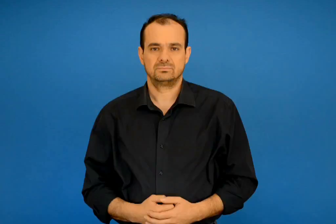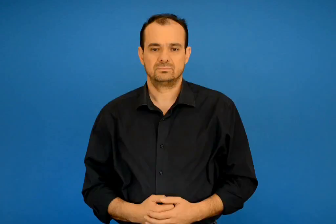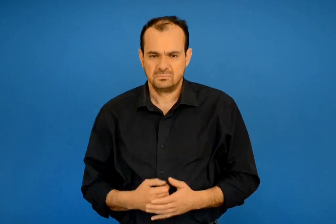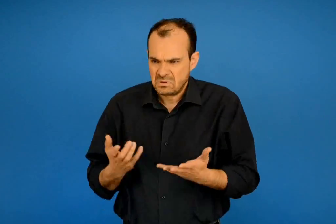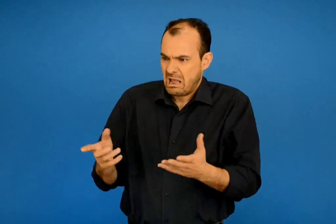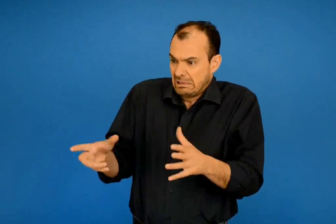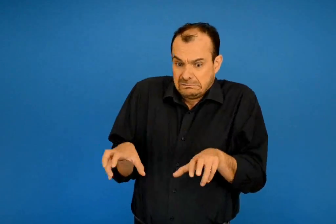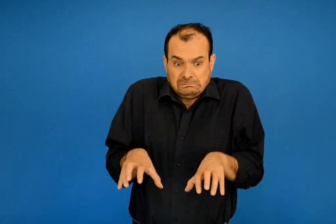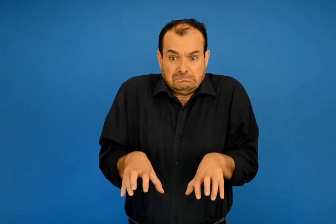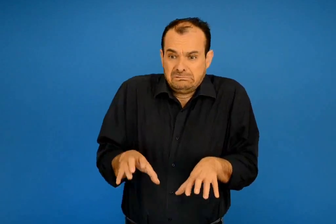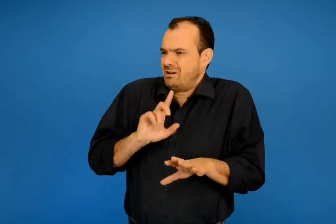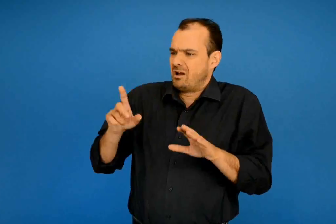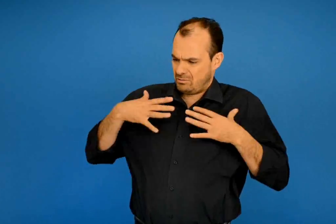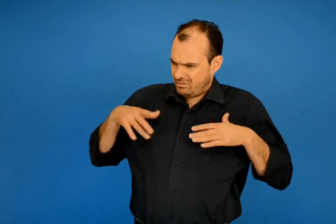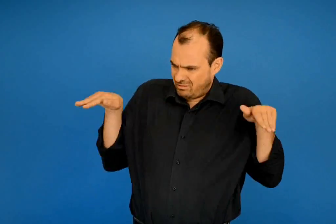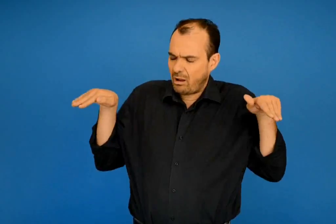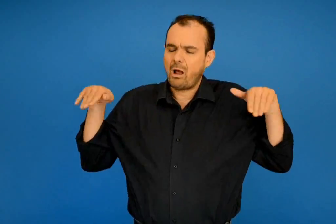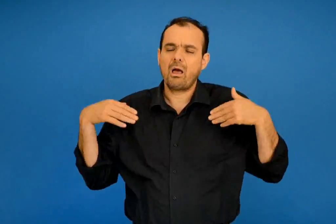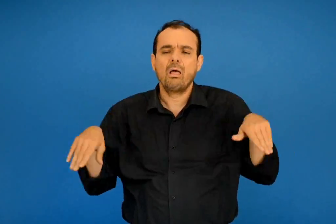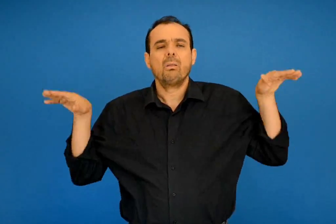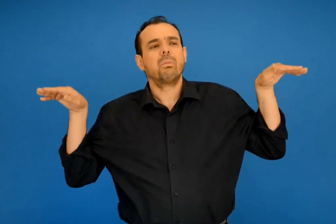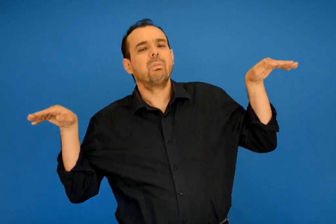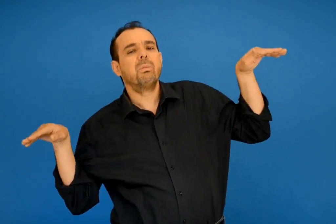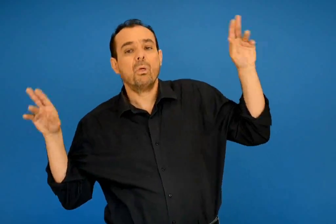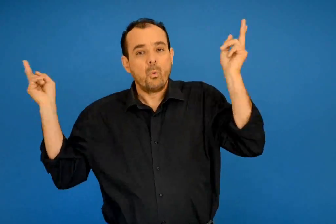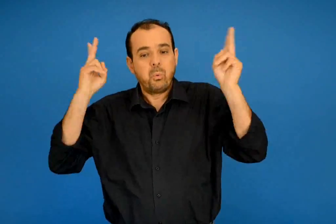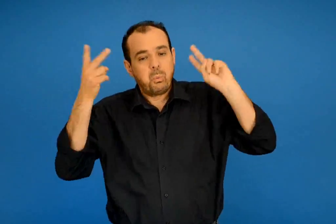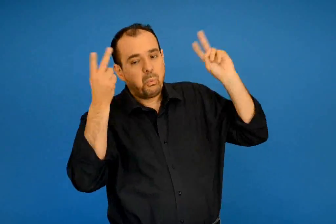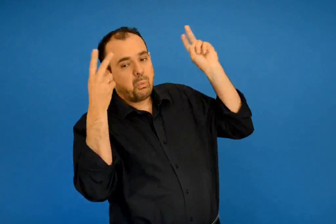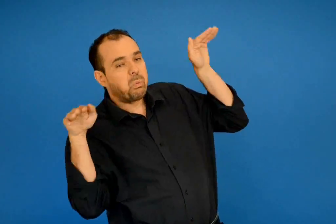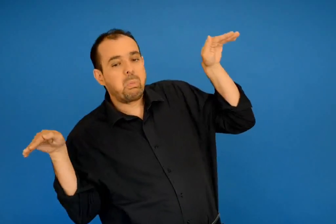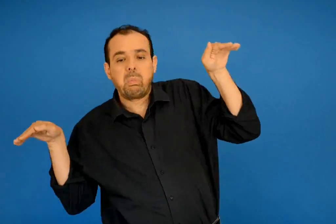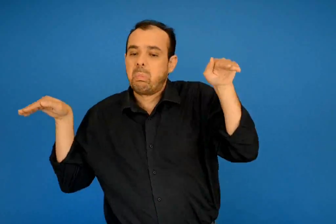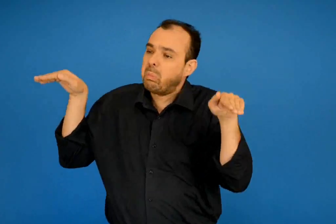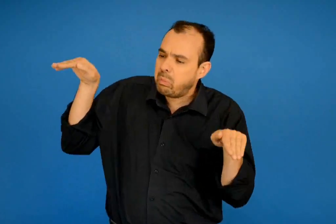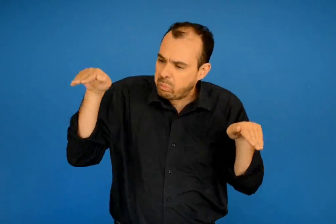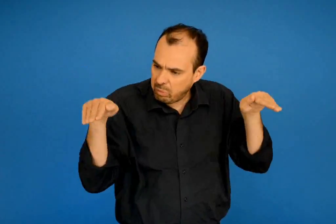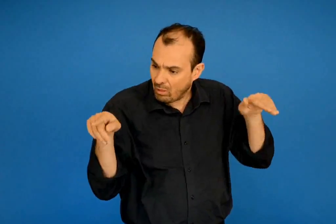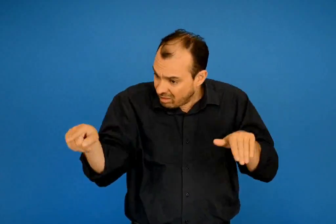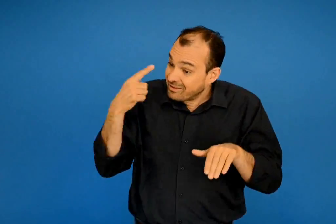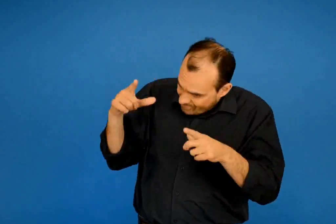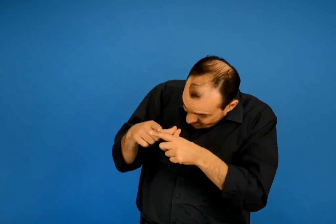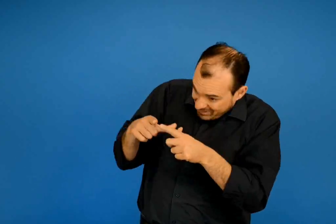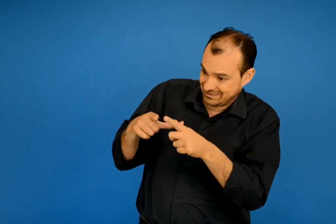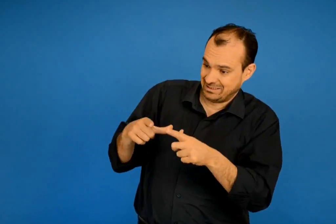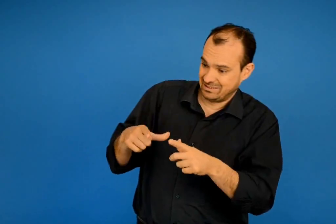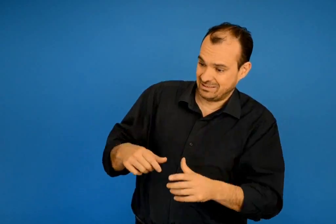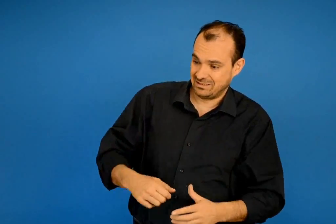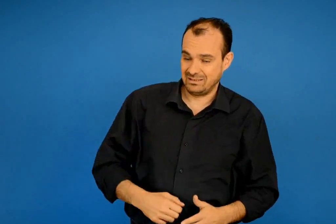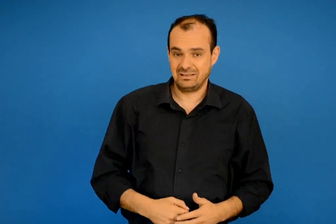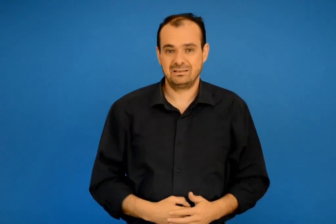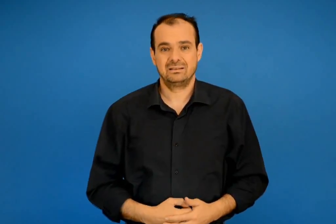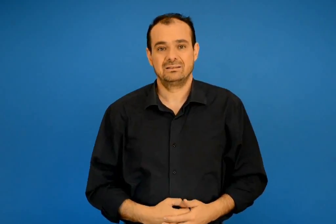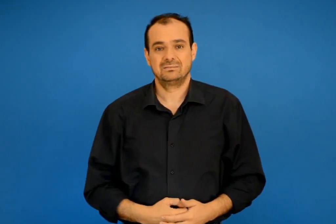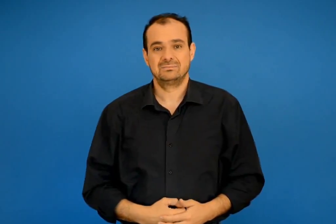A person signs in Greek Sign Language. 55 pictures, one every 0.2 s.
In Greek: μη σφίγγεσαι άφησε το σώμα σου ελεύθερο να κατεβεί σιγά σιγά ο αέρας σε κρατάει δοκίμασε
